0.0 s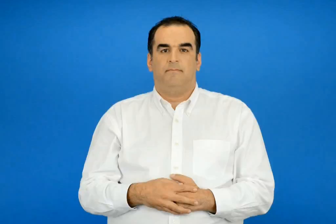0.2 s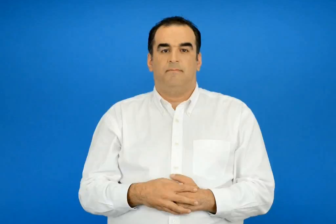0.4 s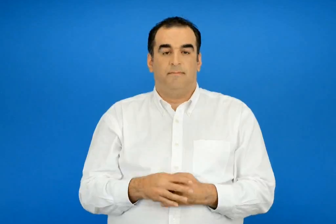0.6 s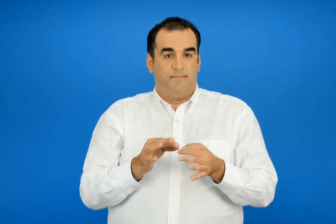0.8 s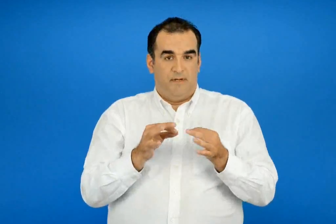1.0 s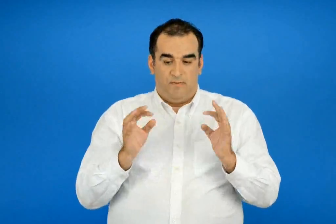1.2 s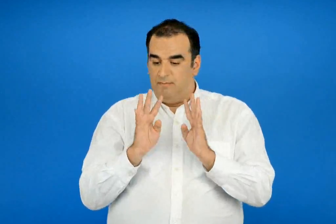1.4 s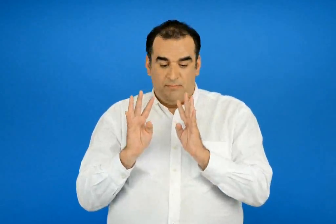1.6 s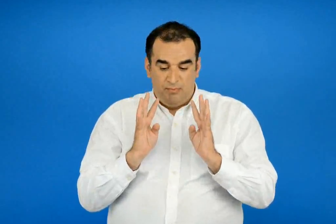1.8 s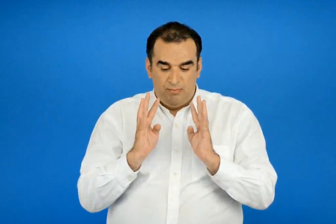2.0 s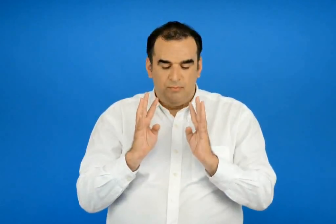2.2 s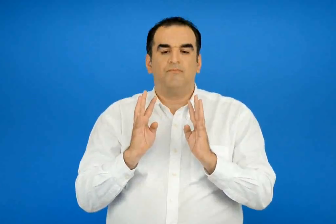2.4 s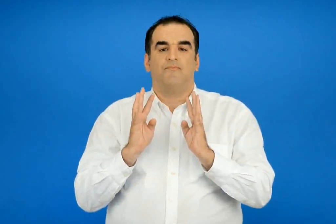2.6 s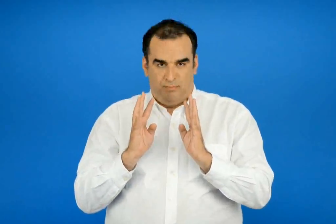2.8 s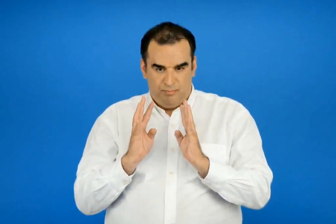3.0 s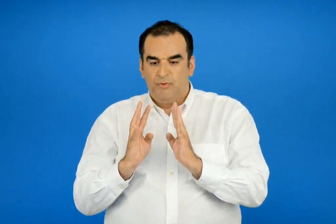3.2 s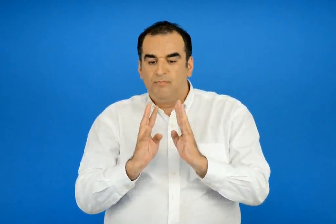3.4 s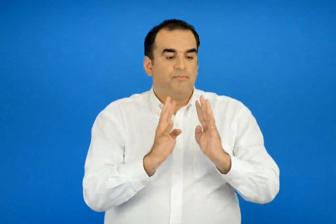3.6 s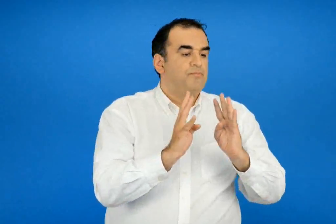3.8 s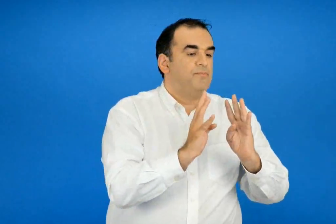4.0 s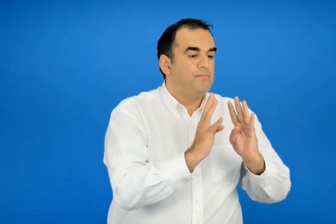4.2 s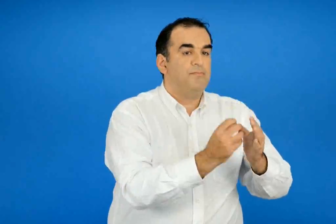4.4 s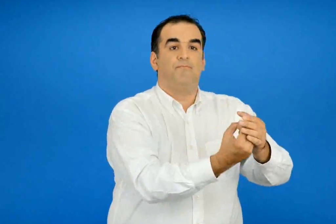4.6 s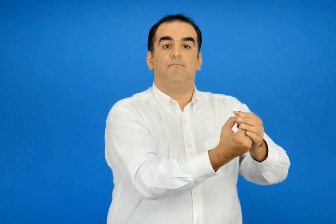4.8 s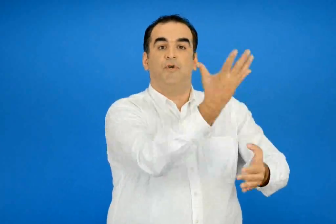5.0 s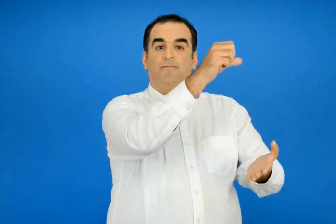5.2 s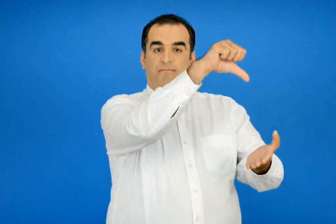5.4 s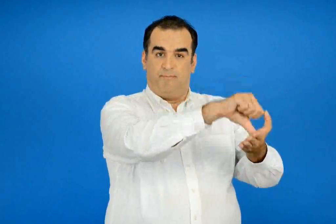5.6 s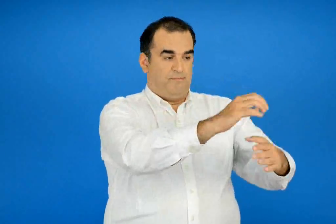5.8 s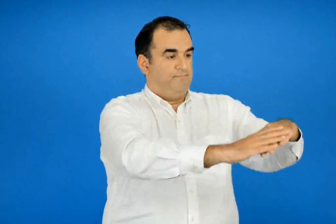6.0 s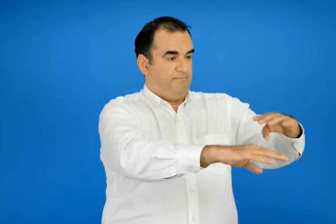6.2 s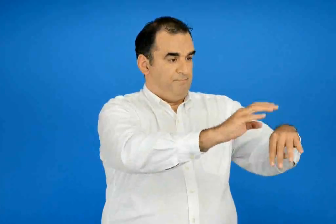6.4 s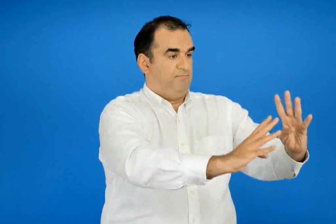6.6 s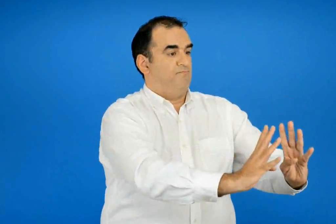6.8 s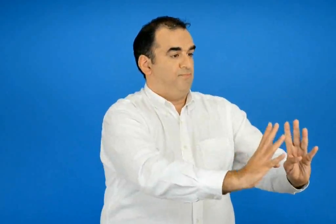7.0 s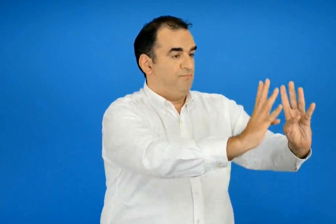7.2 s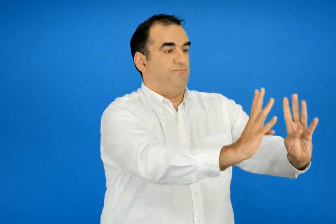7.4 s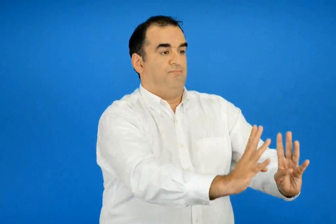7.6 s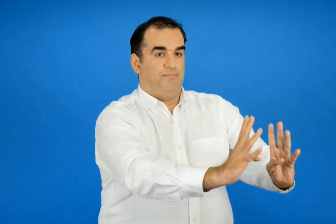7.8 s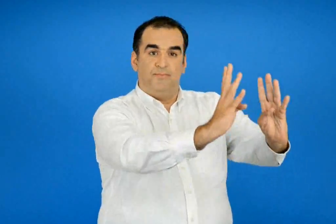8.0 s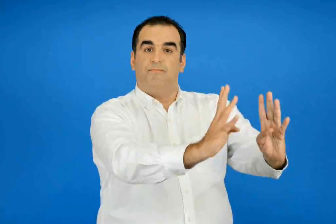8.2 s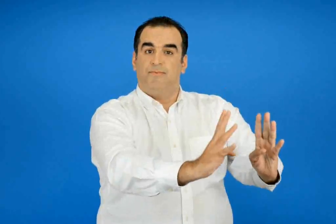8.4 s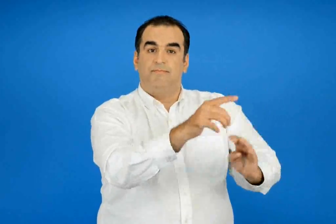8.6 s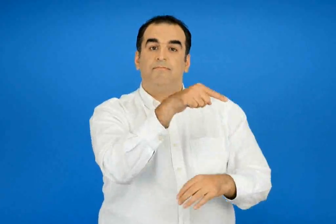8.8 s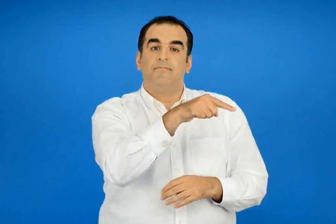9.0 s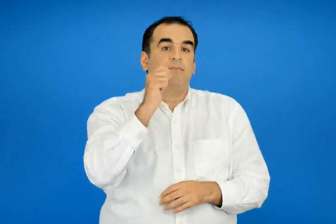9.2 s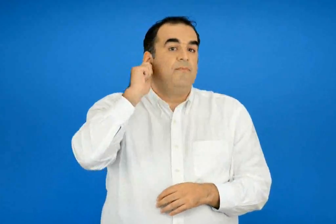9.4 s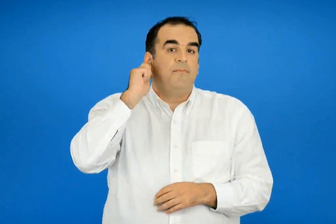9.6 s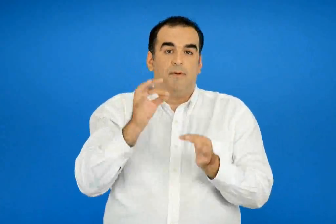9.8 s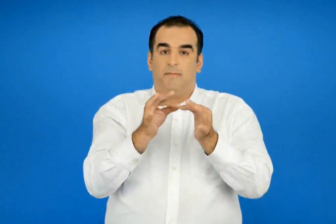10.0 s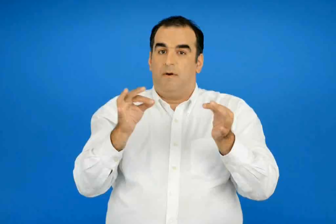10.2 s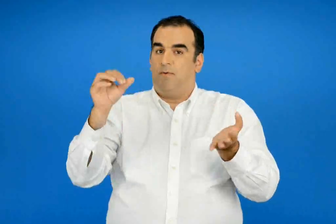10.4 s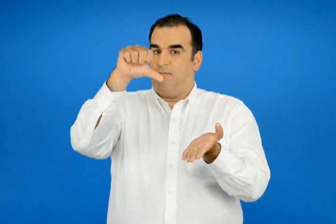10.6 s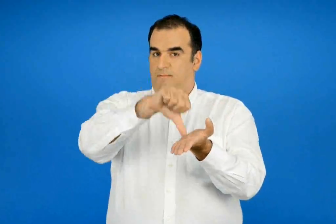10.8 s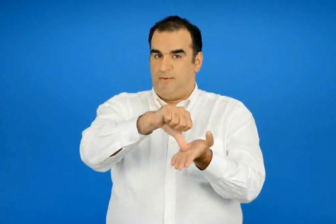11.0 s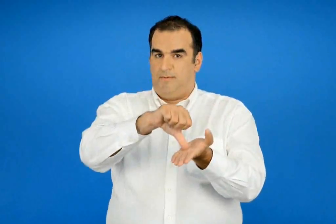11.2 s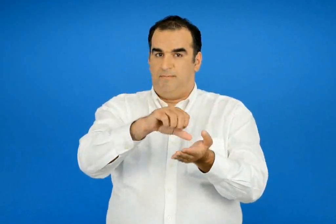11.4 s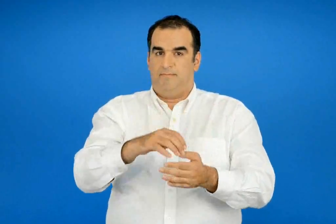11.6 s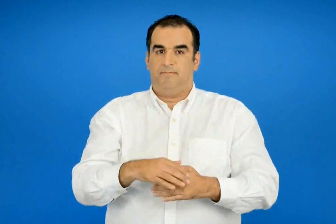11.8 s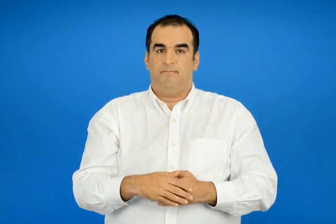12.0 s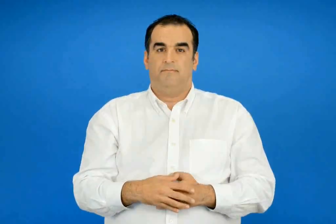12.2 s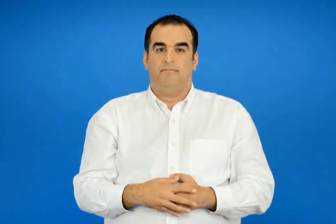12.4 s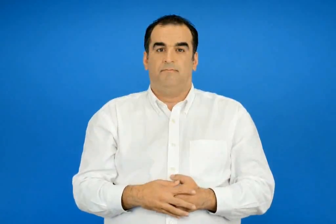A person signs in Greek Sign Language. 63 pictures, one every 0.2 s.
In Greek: αποφάσισαν να φύγουν να βρουν νέα κατοικία και να φτιάξουν μια δική τους μακαρονοπολιτεία
